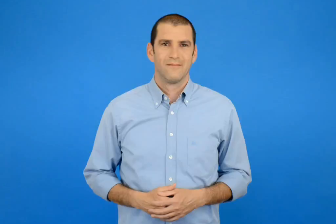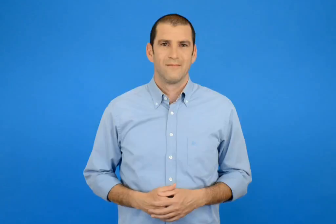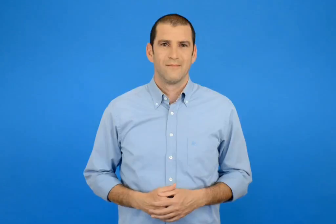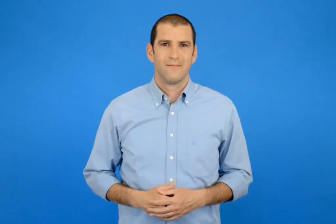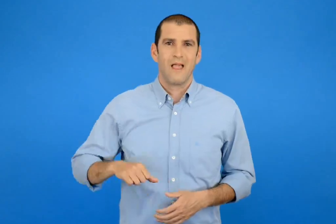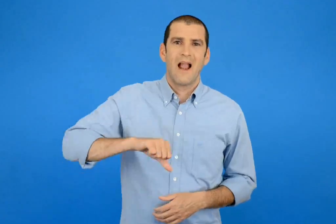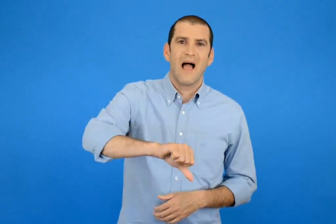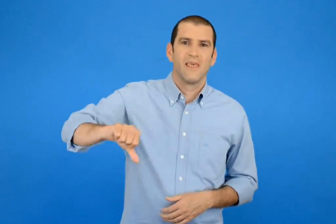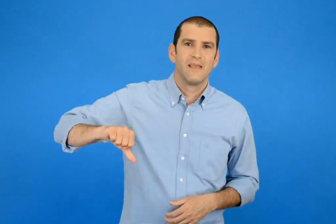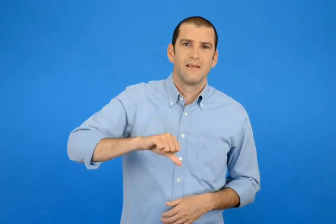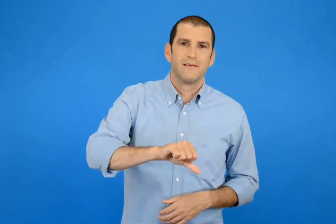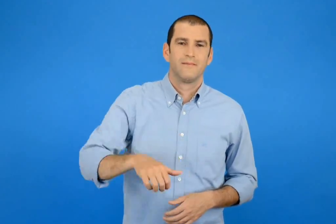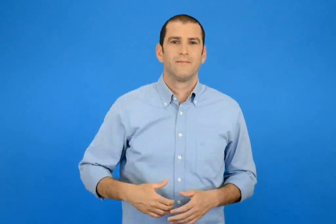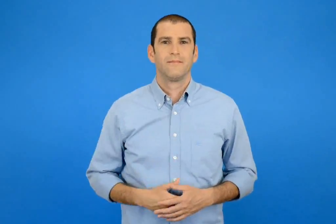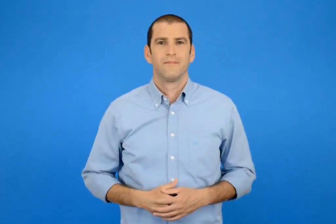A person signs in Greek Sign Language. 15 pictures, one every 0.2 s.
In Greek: λαδί
